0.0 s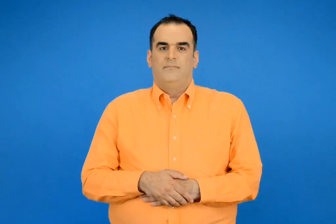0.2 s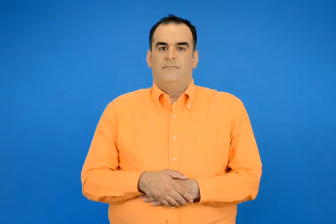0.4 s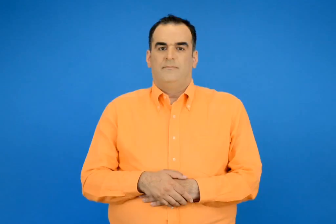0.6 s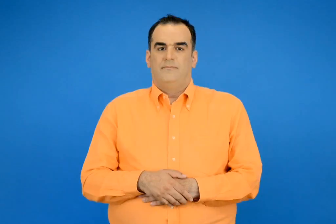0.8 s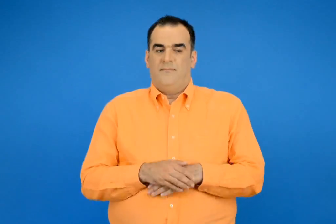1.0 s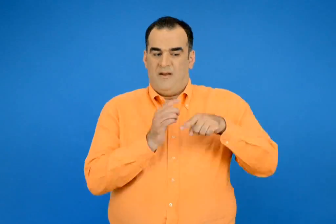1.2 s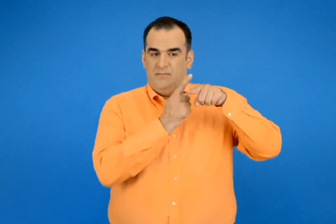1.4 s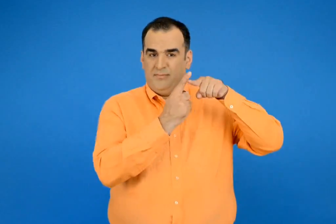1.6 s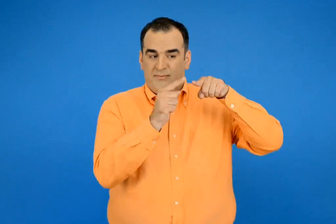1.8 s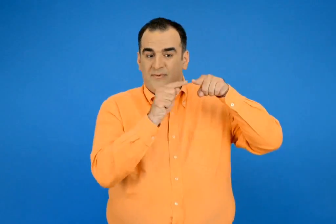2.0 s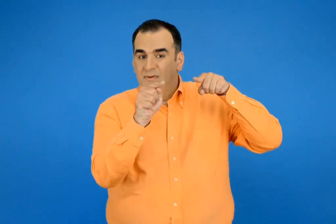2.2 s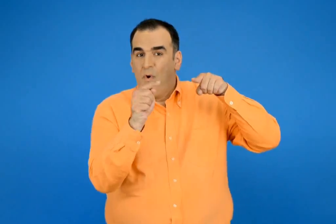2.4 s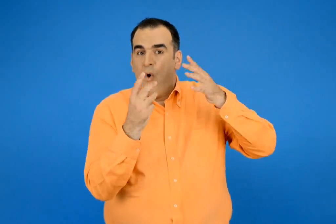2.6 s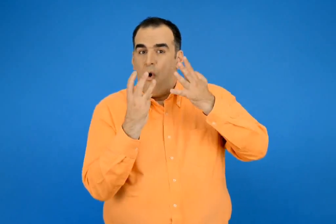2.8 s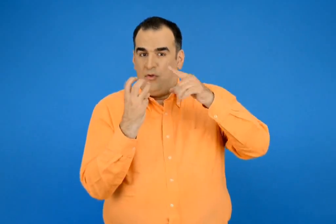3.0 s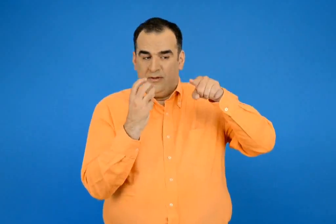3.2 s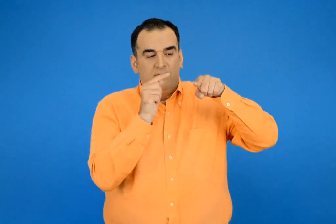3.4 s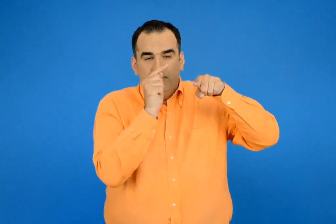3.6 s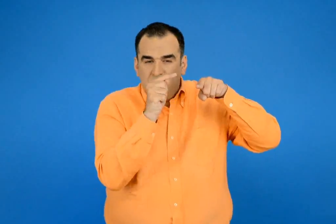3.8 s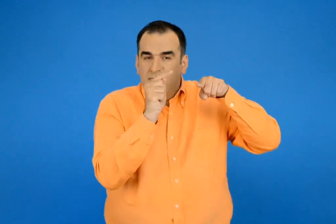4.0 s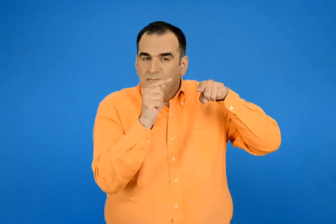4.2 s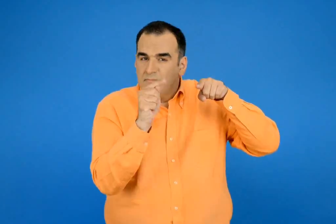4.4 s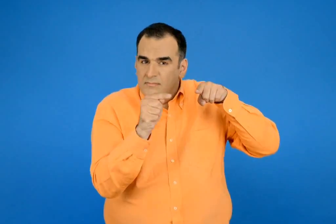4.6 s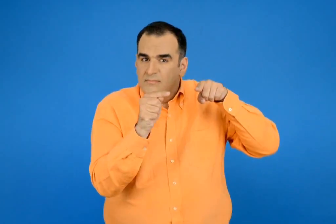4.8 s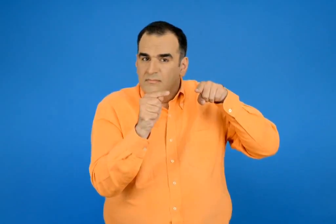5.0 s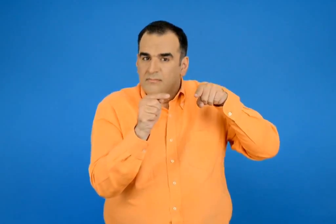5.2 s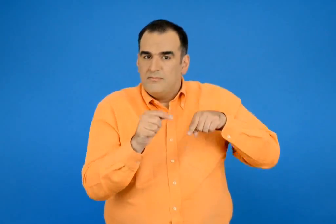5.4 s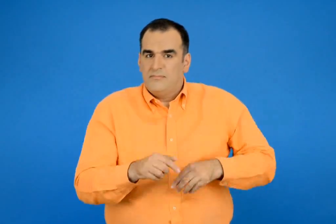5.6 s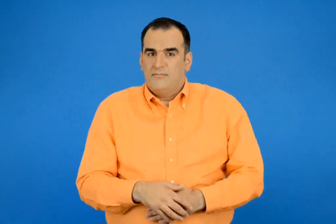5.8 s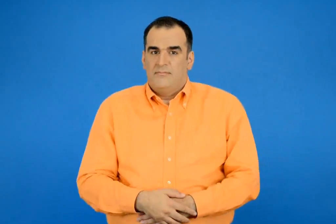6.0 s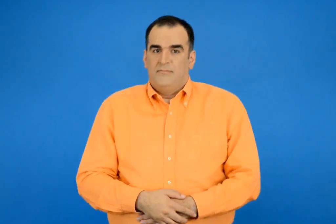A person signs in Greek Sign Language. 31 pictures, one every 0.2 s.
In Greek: για να φτάσει στο 80 ;
